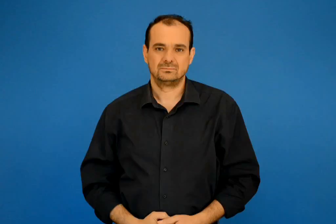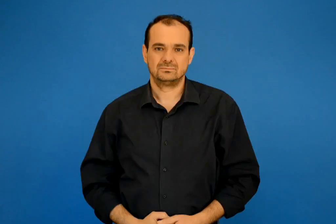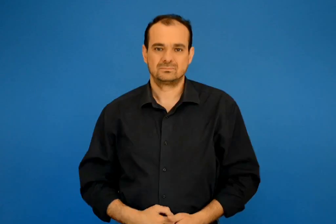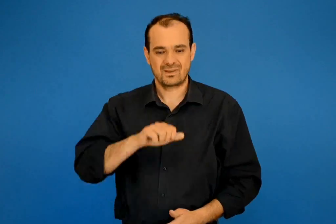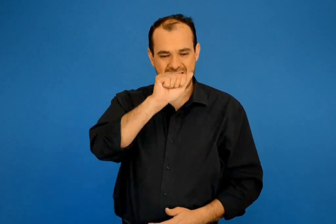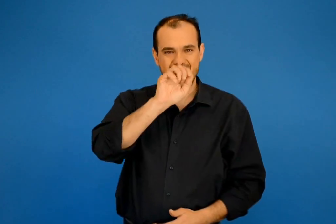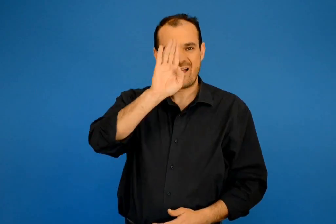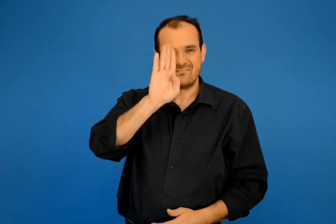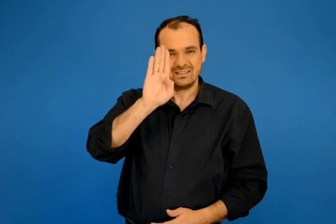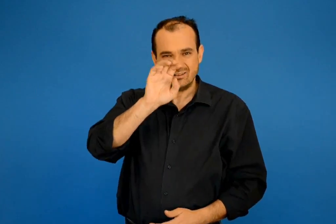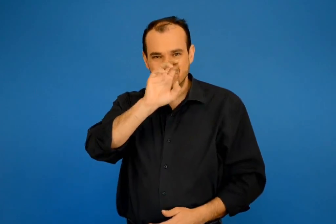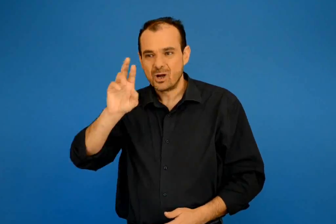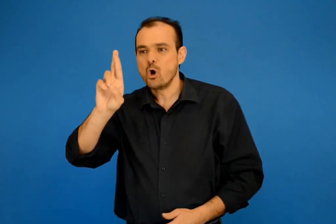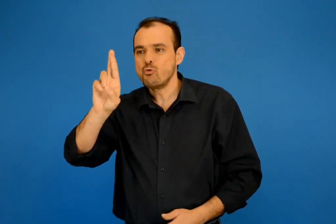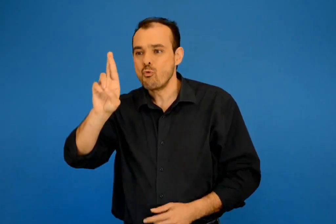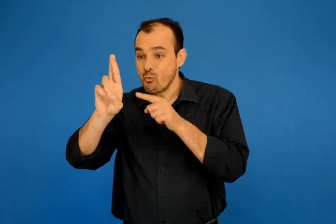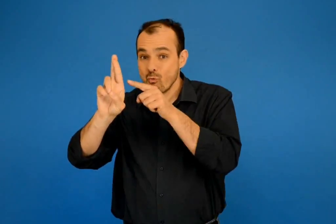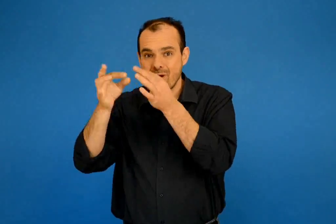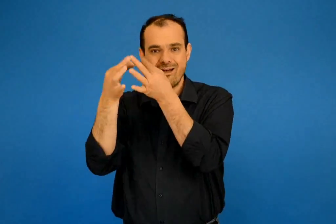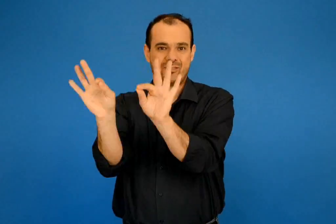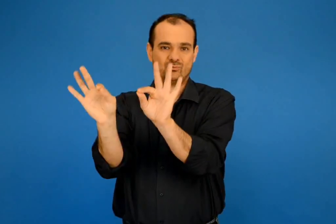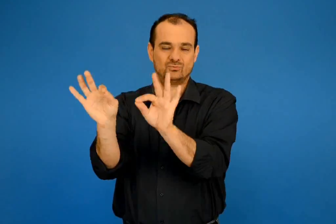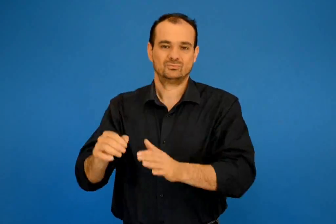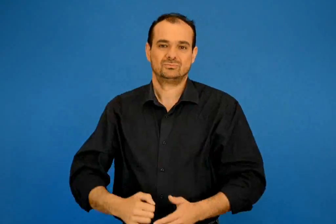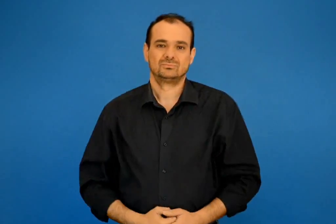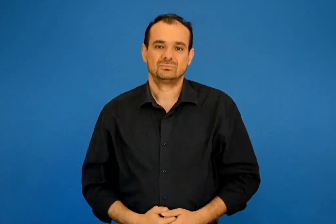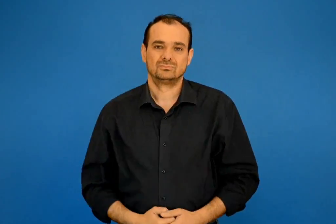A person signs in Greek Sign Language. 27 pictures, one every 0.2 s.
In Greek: η αλφάβητα δίχως ρο
